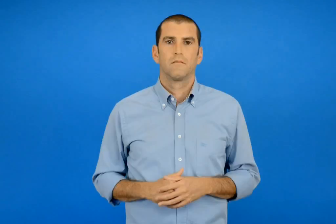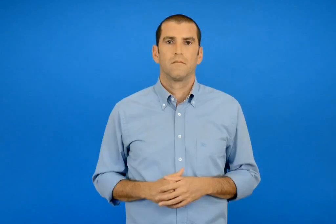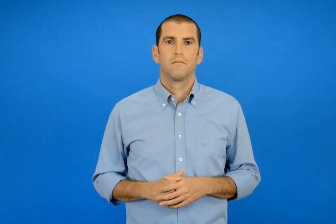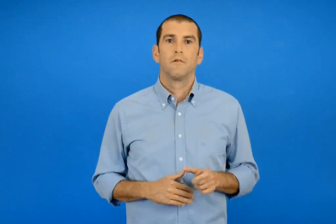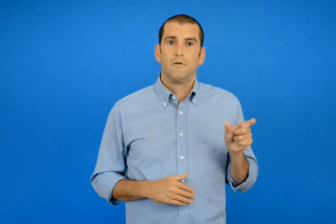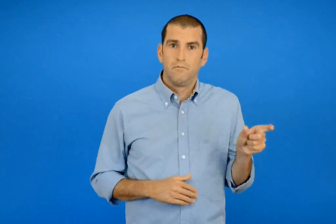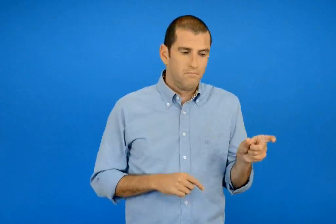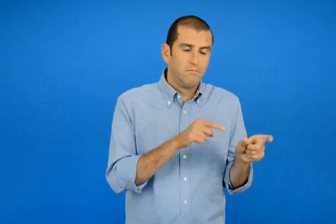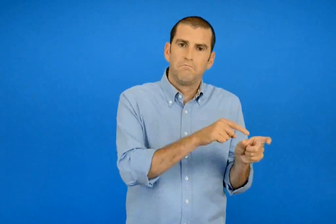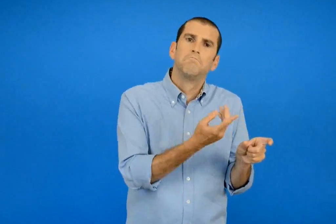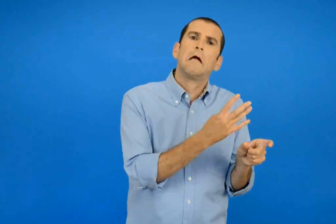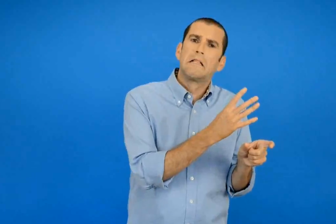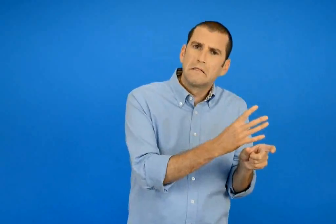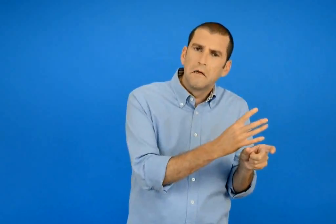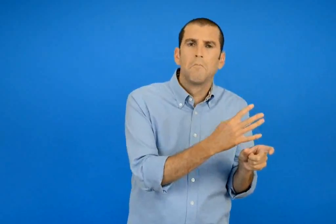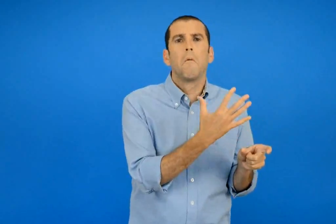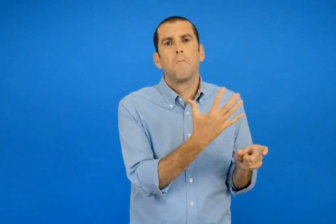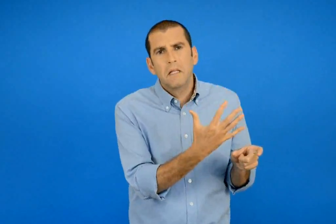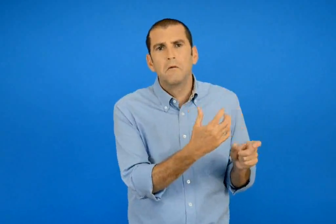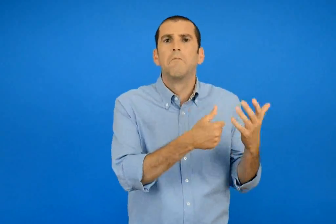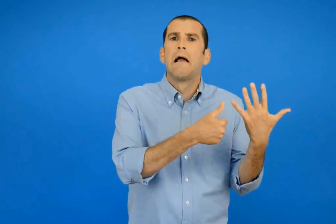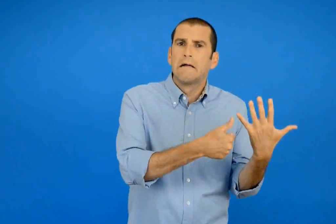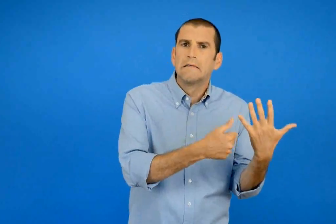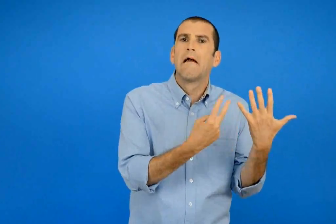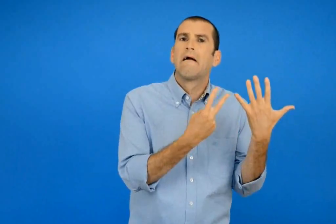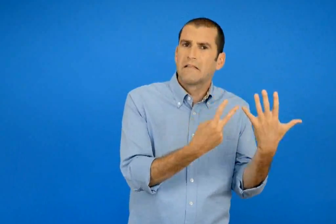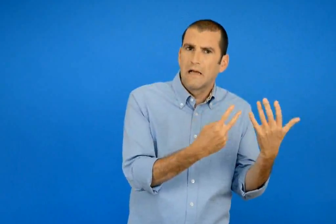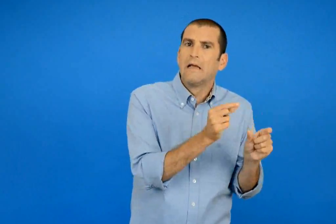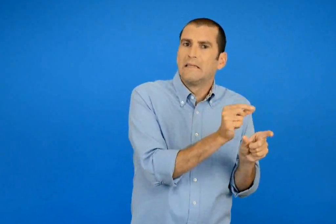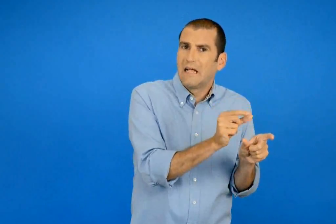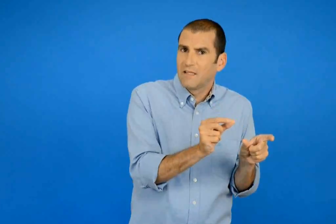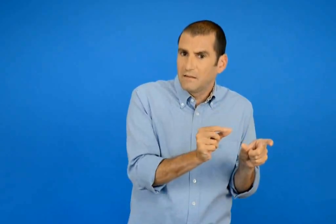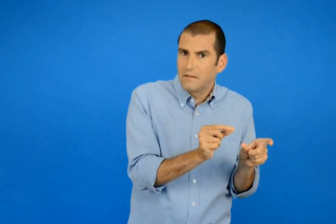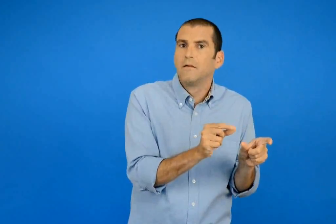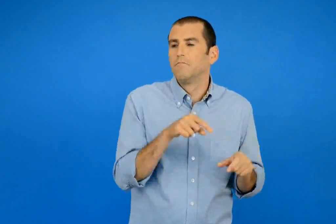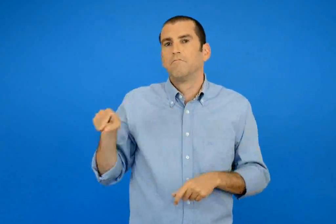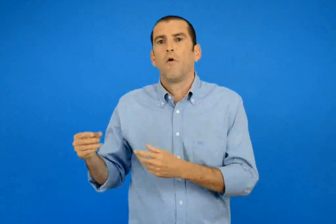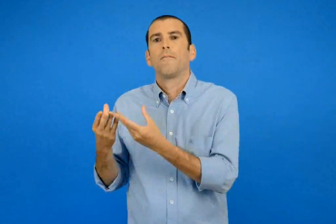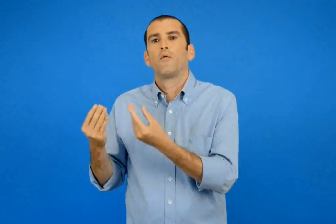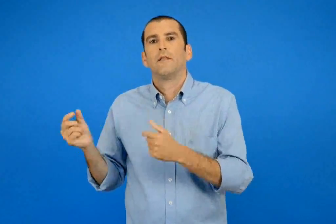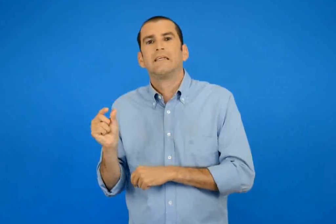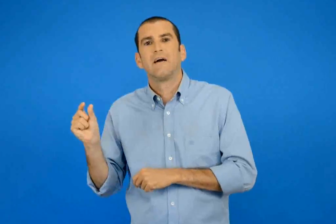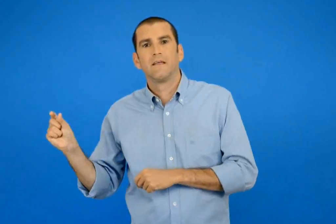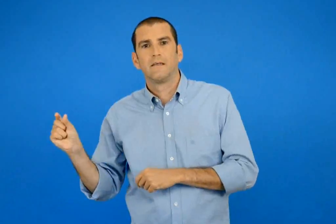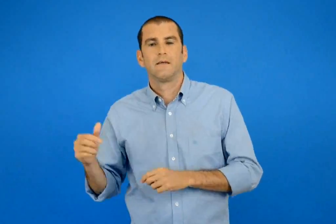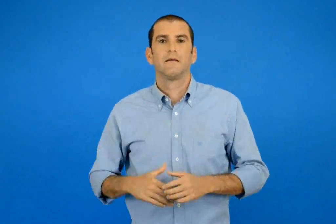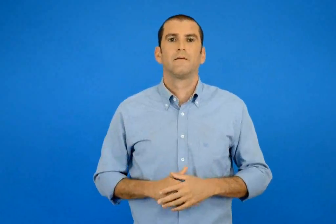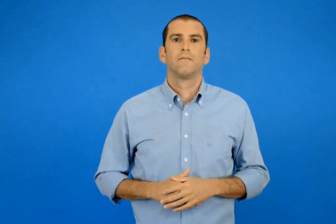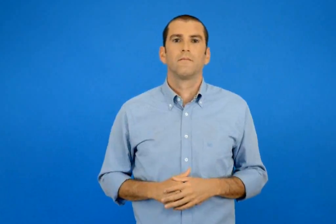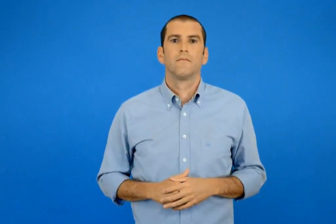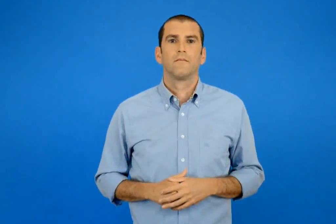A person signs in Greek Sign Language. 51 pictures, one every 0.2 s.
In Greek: 4 5 6 7 συλλαβές πολυσύλλαβες
